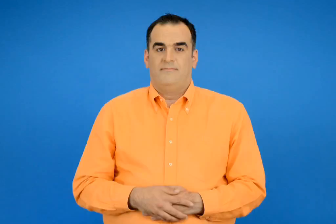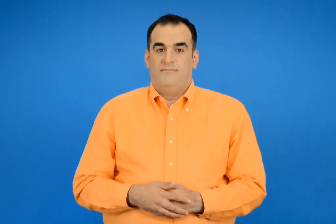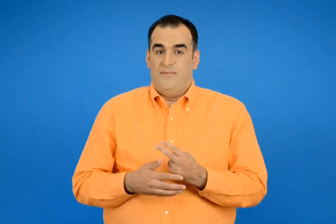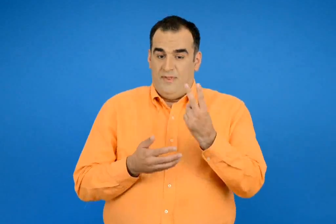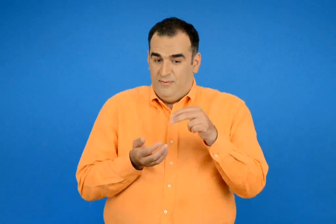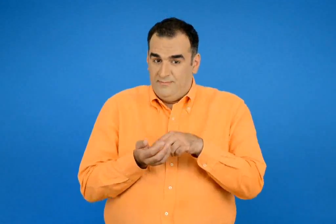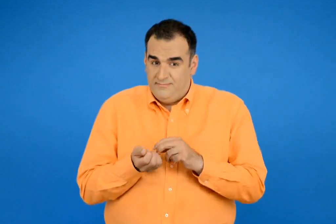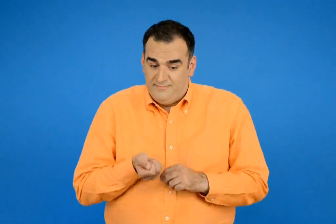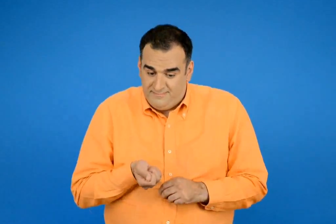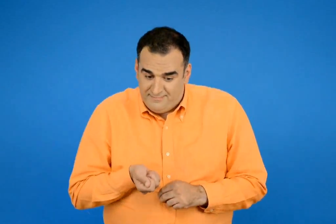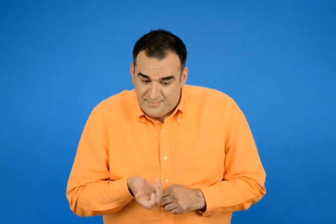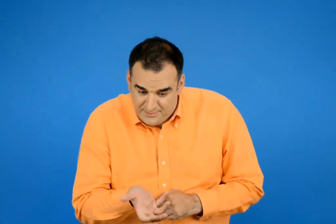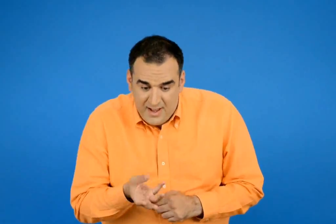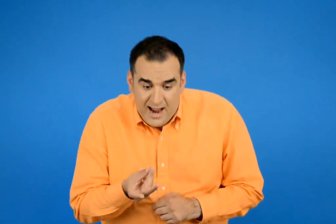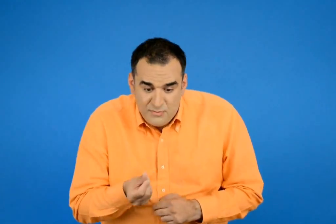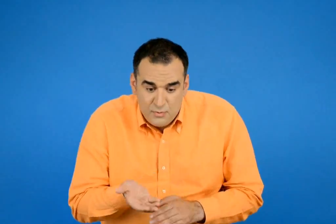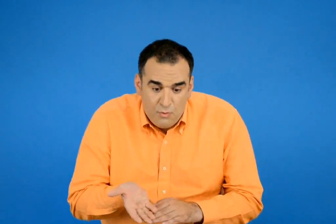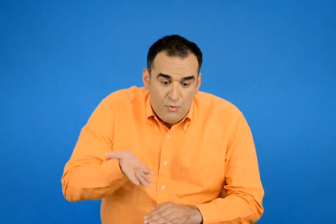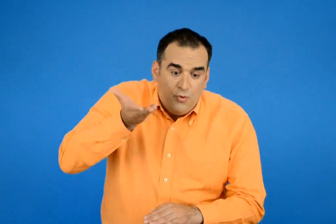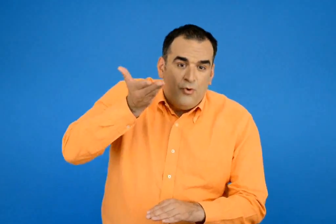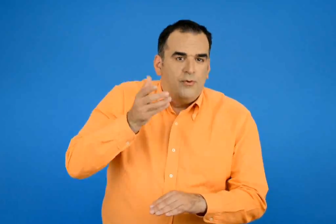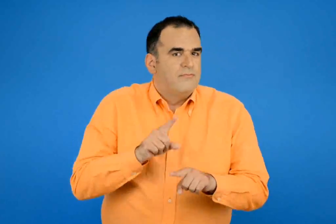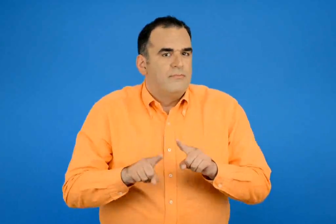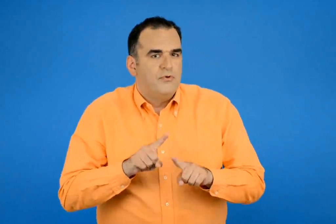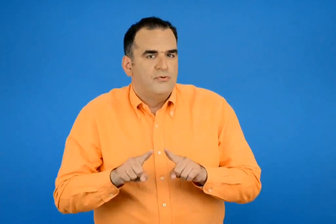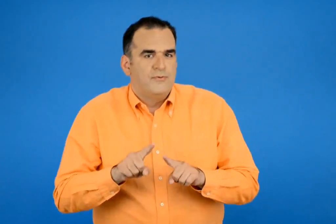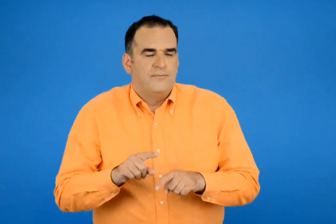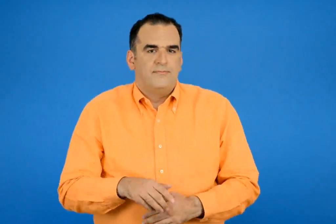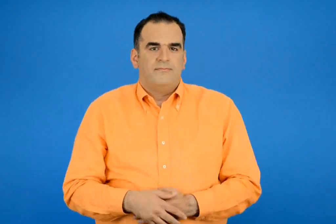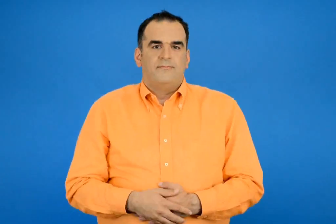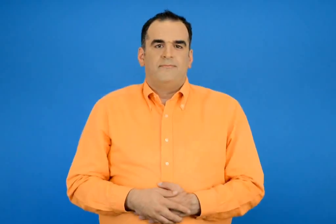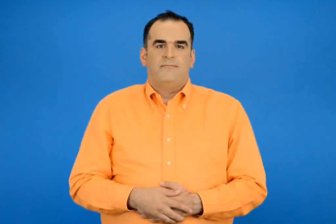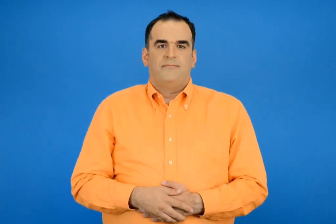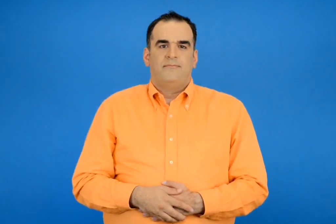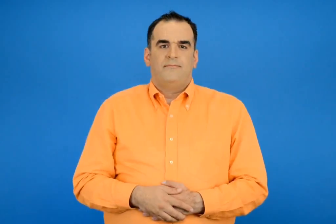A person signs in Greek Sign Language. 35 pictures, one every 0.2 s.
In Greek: ποιός είναι ο μεγαλύτερος αριθμός που μπορούμε να φέρουμε ρίχνοντας 2 ζαριά ;
